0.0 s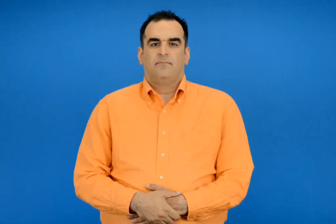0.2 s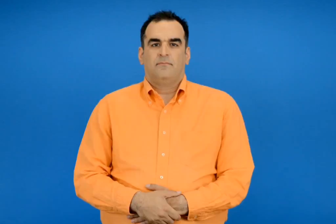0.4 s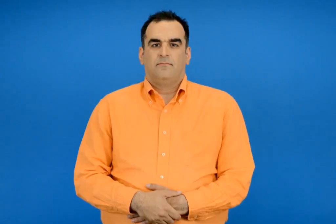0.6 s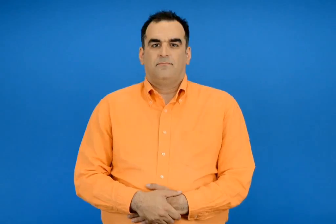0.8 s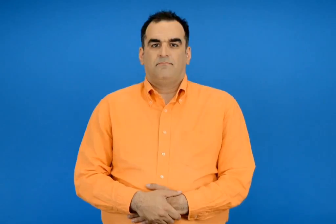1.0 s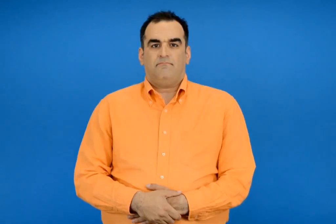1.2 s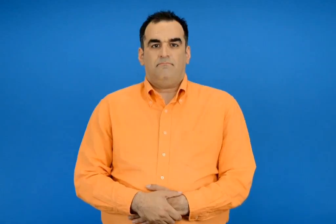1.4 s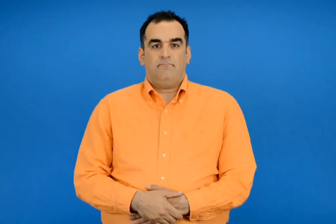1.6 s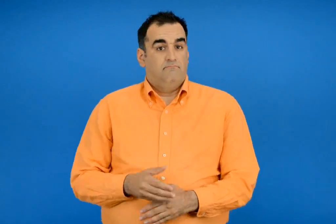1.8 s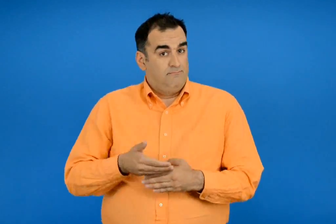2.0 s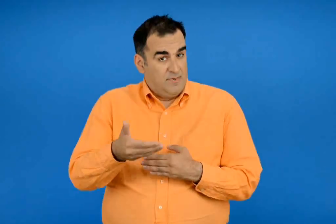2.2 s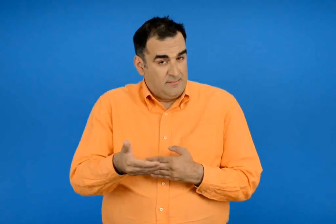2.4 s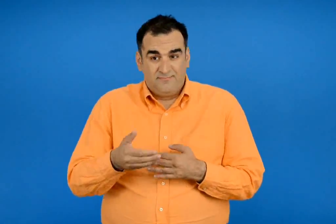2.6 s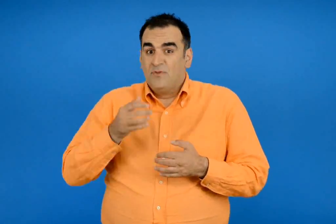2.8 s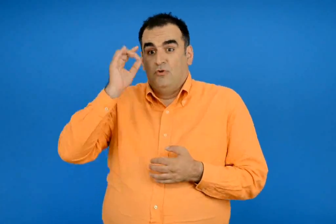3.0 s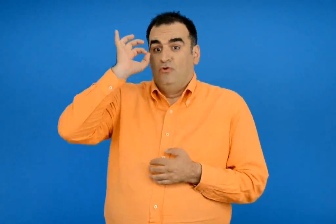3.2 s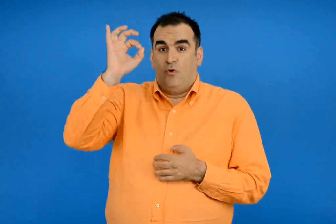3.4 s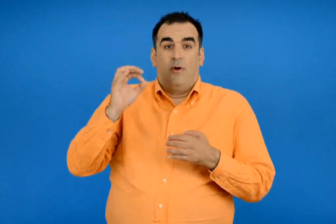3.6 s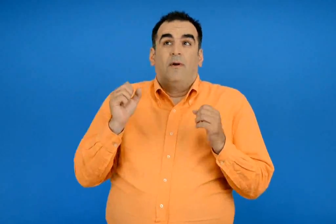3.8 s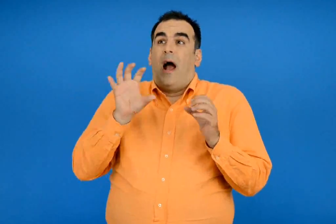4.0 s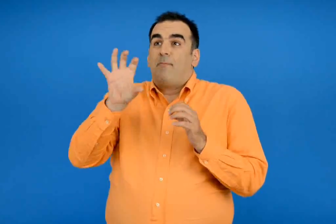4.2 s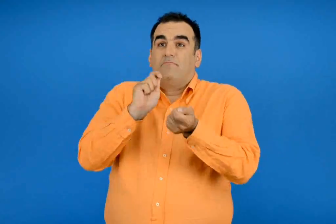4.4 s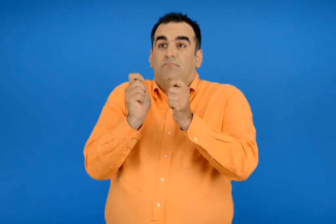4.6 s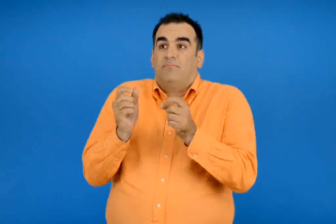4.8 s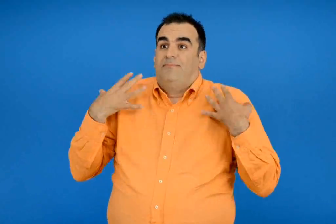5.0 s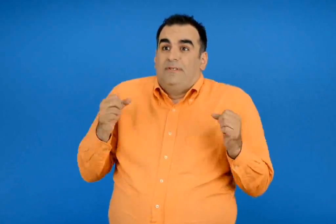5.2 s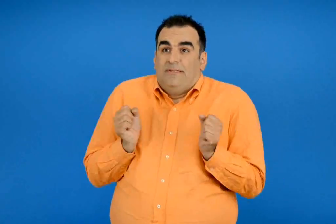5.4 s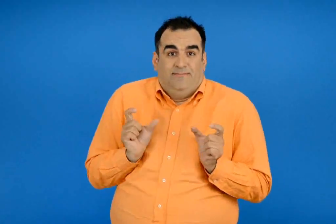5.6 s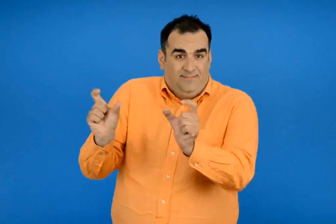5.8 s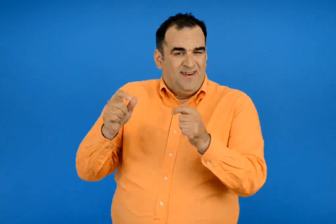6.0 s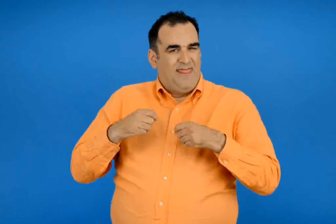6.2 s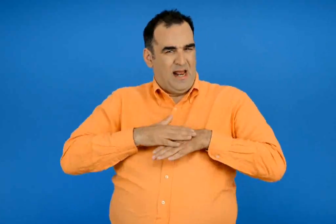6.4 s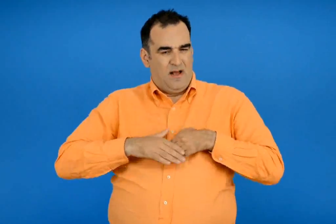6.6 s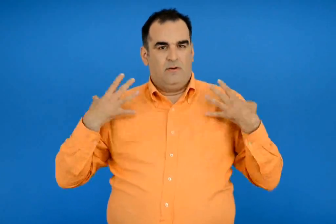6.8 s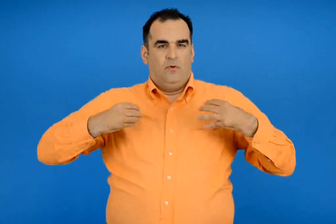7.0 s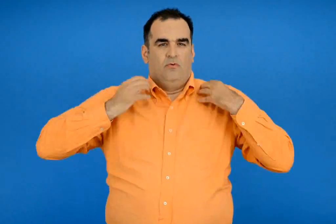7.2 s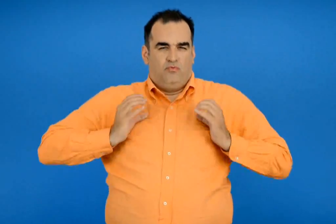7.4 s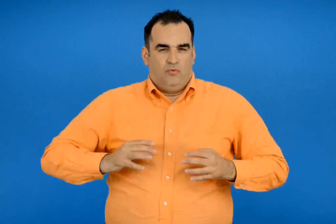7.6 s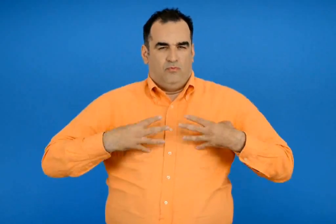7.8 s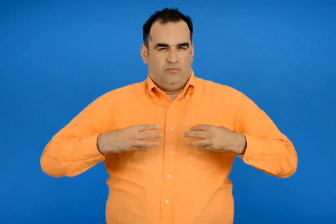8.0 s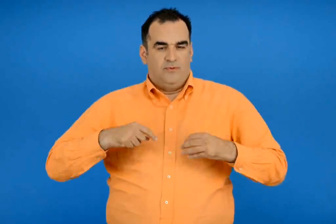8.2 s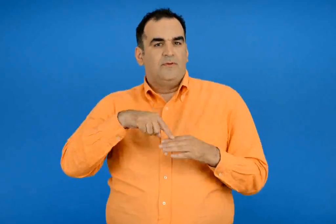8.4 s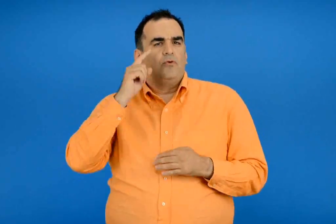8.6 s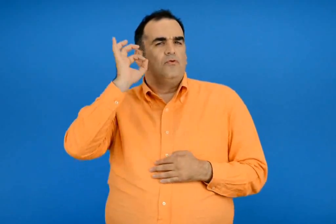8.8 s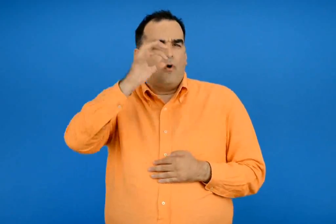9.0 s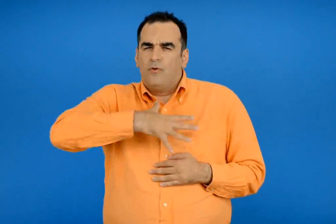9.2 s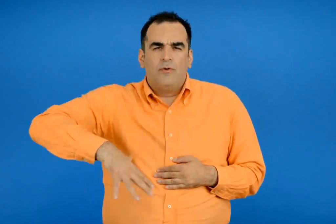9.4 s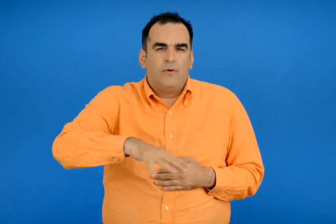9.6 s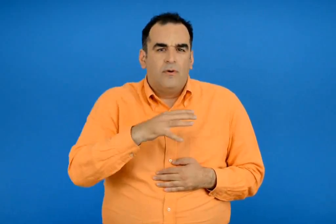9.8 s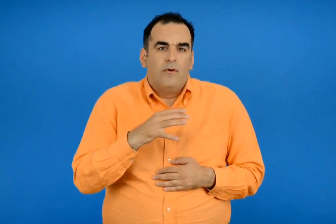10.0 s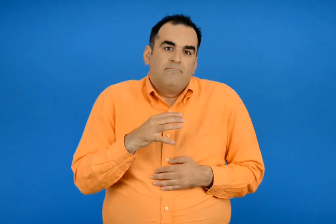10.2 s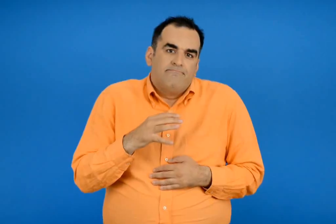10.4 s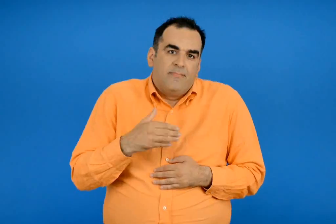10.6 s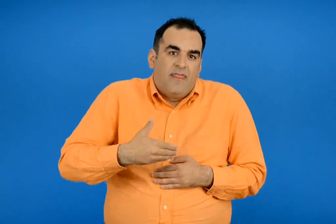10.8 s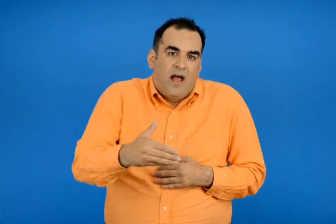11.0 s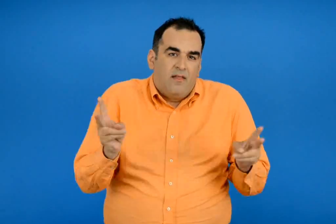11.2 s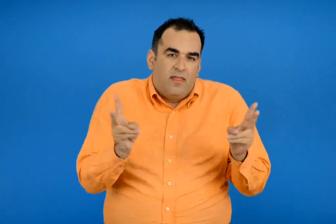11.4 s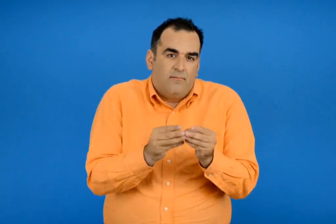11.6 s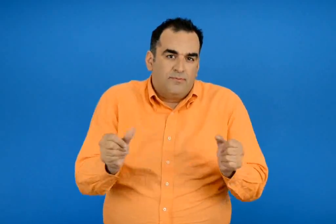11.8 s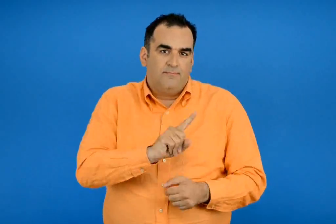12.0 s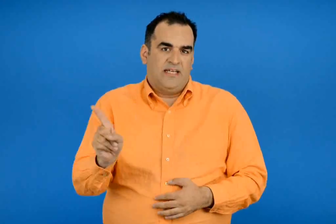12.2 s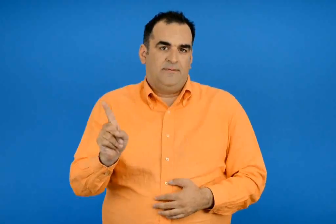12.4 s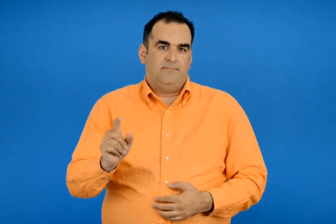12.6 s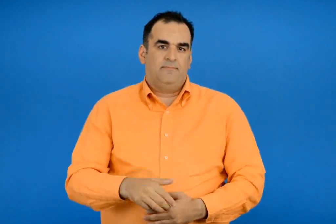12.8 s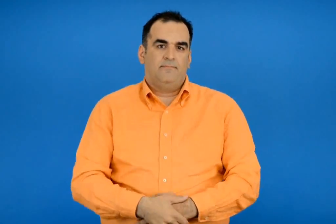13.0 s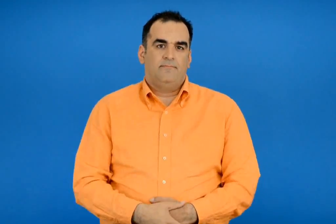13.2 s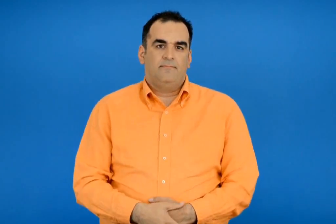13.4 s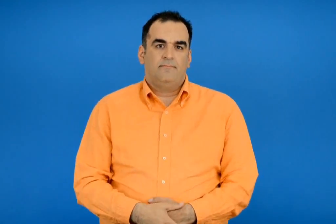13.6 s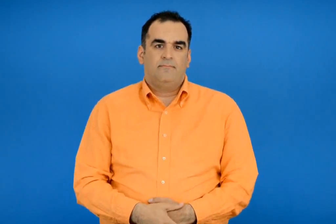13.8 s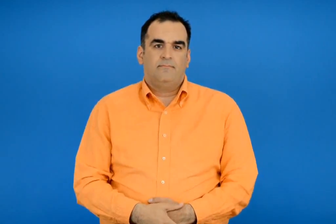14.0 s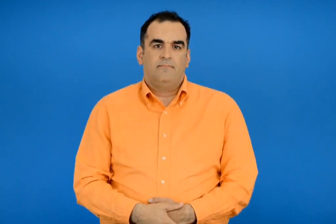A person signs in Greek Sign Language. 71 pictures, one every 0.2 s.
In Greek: στη συνέχεια για να αντέχουν στις αλλαγές των εποχών τα έντυσε με δέρμα και πυκνό τρίχωμα κι όλα αυτά τα έκανε από φόβο μήπως κάποιο είδος εξαφανιστεί
